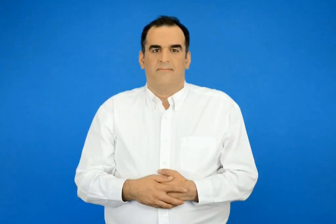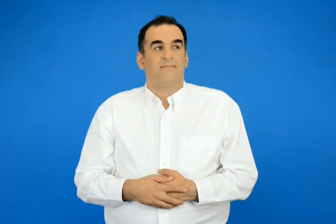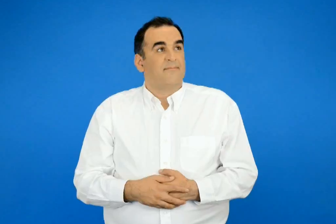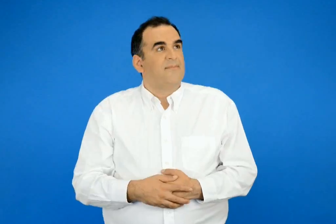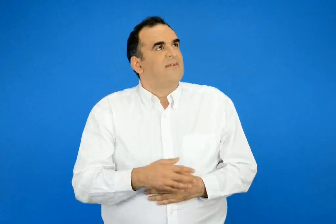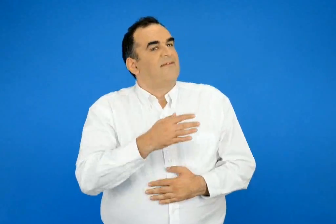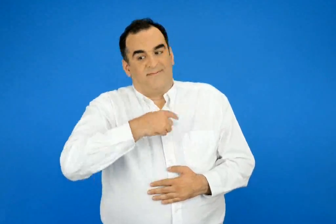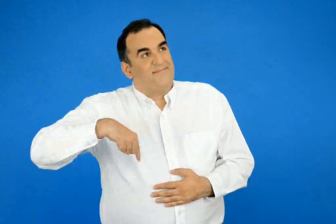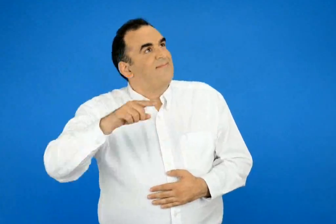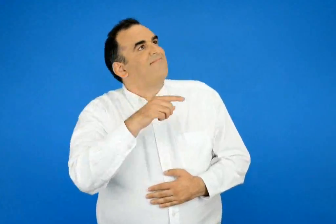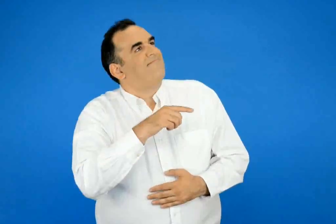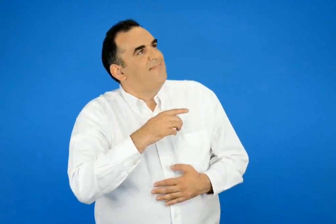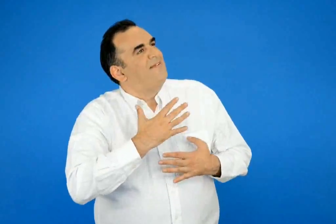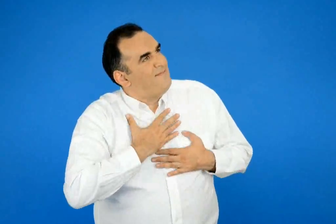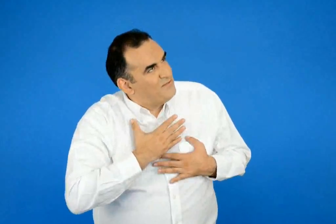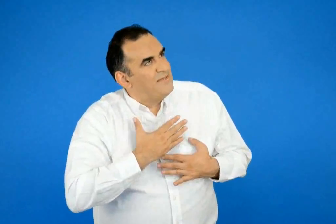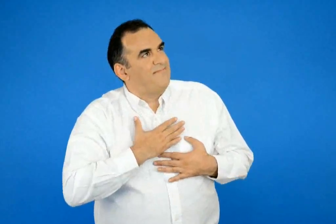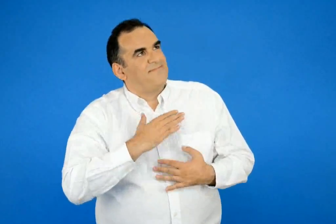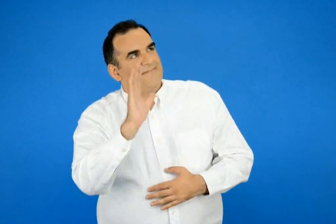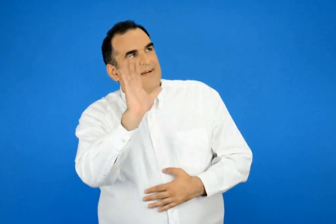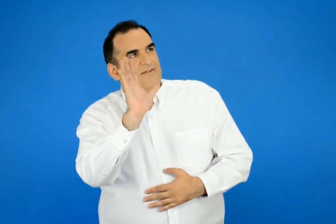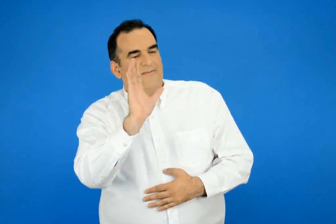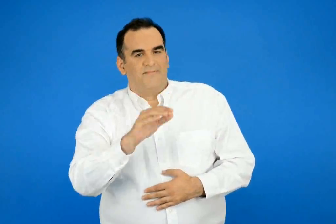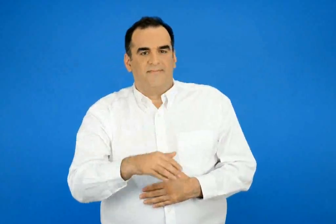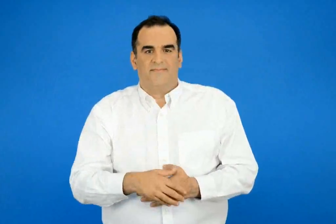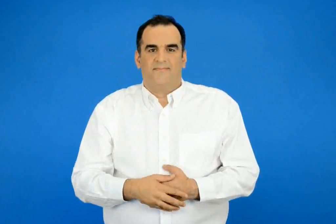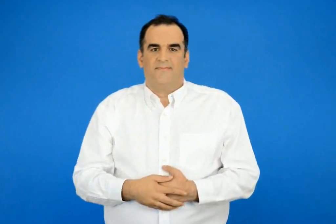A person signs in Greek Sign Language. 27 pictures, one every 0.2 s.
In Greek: σας ευχαριστούμε αντίο
